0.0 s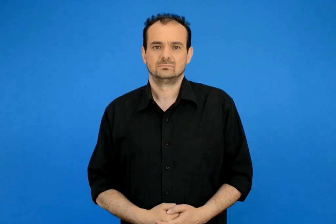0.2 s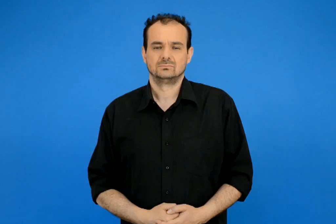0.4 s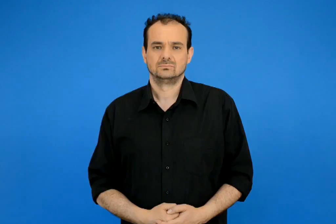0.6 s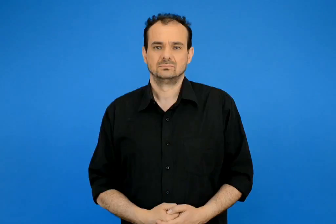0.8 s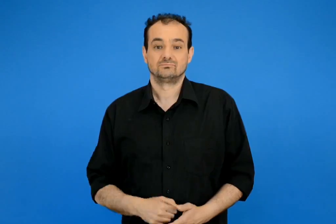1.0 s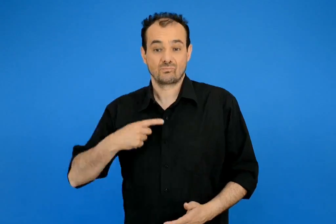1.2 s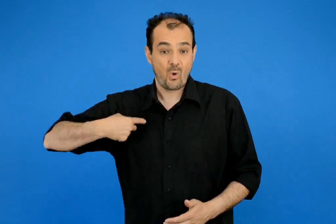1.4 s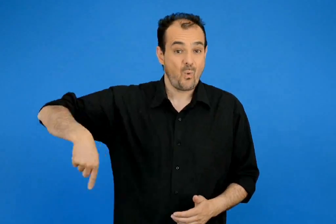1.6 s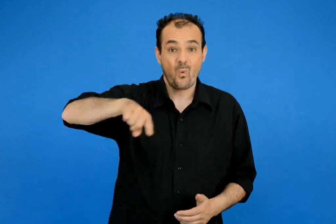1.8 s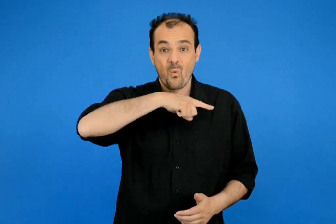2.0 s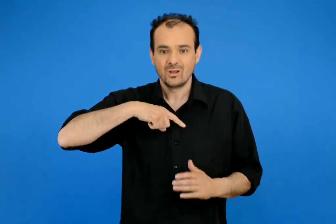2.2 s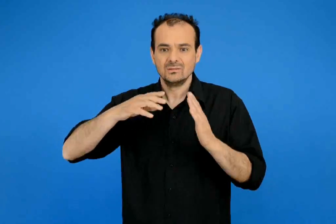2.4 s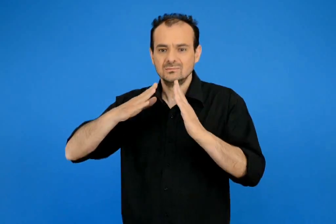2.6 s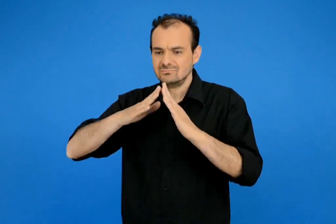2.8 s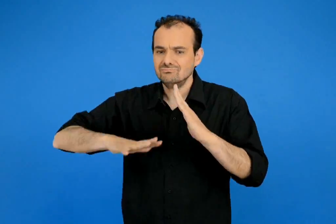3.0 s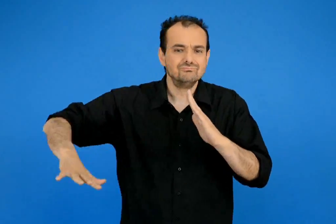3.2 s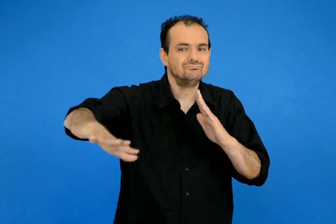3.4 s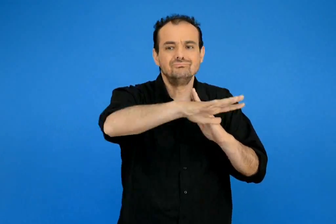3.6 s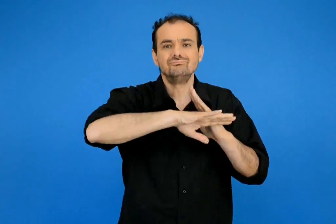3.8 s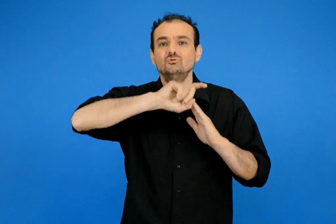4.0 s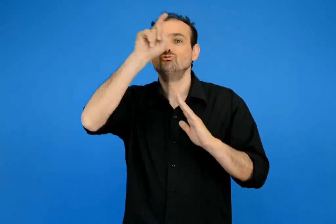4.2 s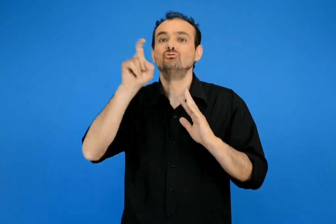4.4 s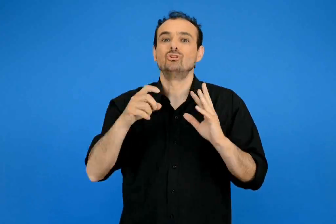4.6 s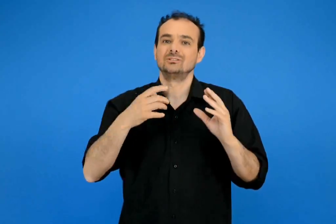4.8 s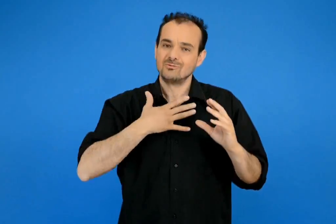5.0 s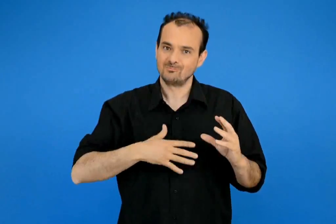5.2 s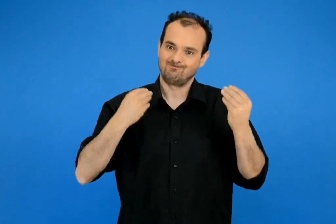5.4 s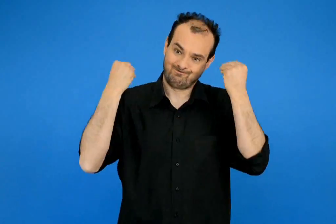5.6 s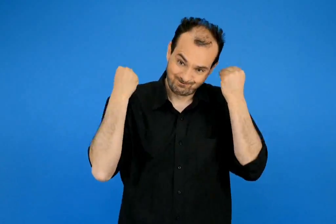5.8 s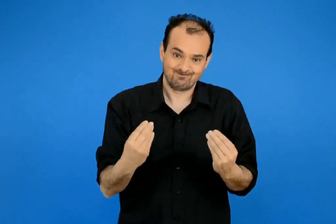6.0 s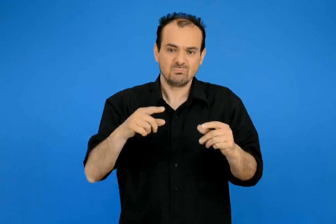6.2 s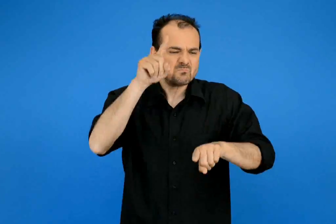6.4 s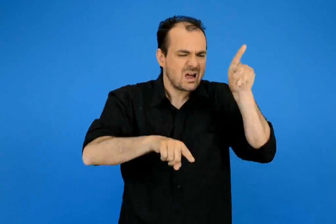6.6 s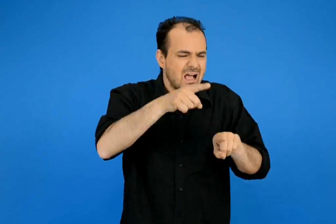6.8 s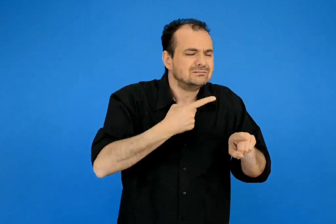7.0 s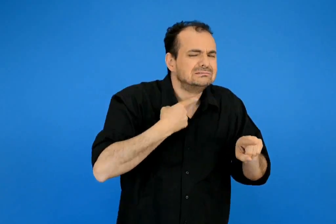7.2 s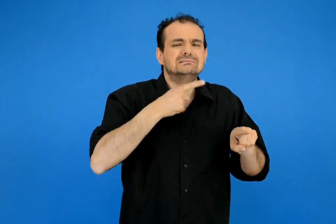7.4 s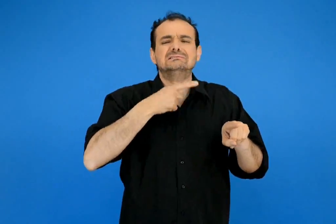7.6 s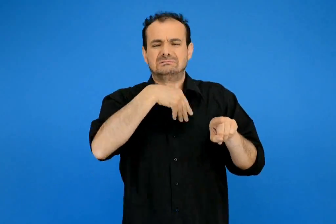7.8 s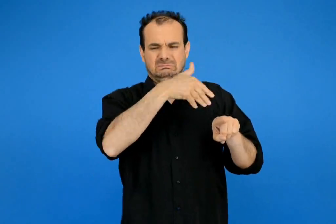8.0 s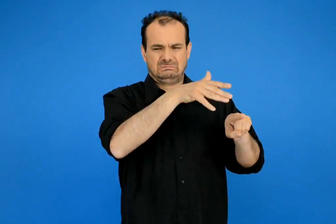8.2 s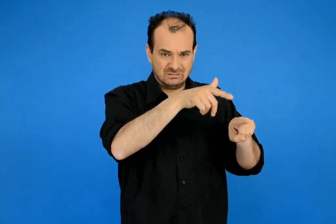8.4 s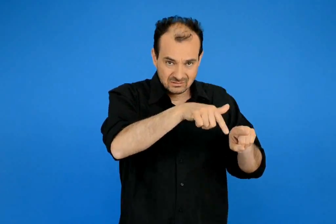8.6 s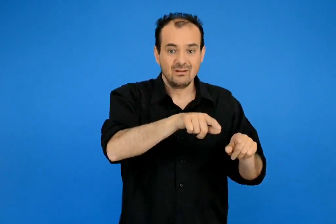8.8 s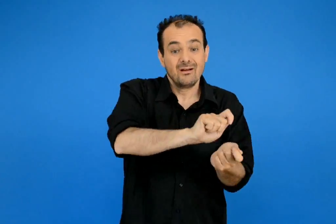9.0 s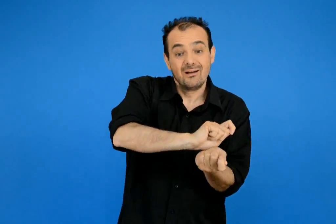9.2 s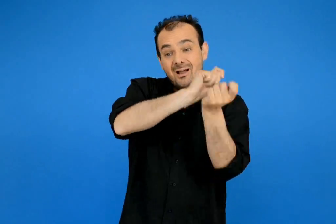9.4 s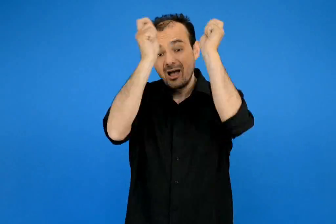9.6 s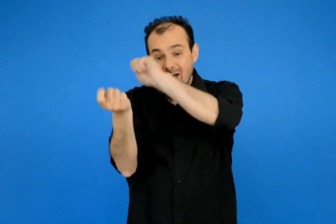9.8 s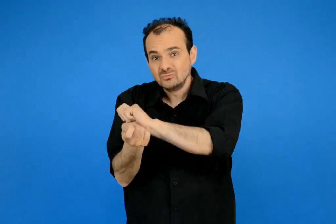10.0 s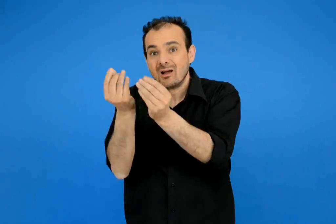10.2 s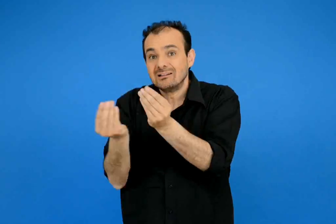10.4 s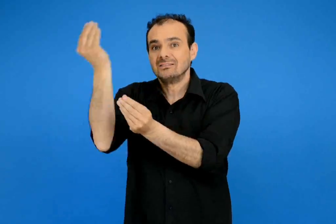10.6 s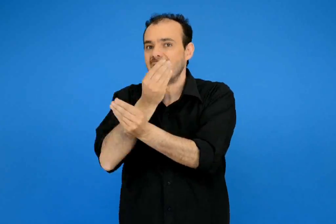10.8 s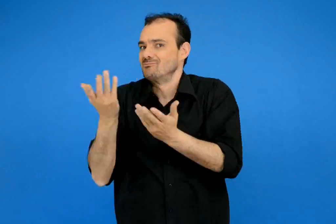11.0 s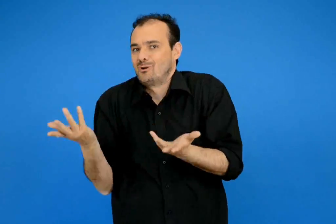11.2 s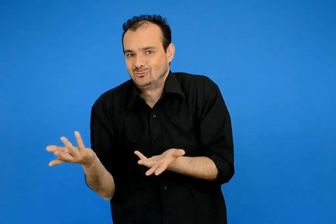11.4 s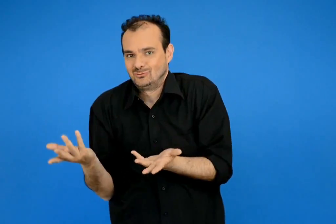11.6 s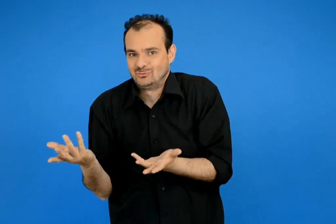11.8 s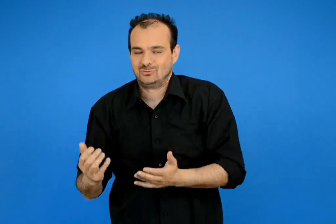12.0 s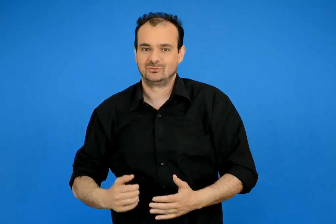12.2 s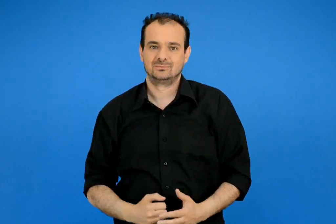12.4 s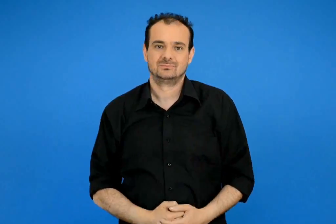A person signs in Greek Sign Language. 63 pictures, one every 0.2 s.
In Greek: όλοι θέλουμε να ζούμε σε μια όμορφη συνοικία μερικά πράγματα όμως δεν είναι όπως τα θέλουμε πως μπορούμε να τα αλλάξουμε και να τα κάνουμε καλυτέρα ;
